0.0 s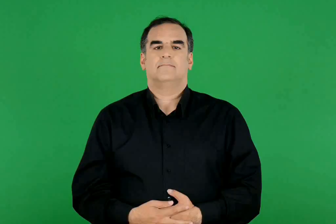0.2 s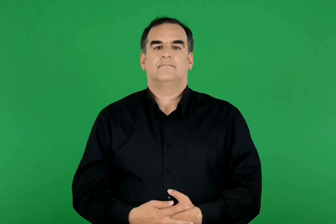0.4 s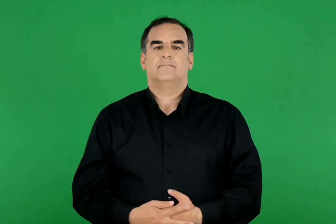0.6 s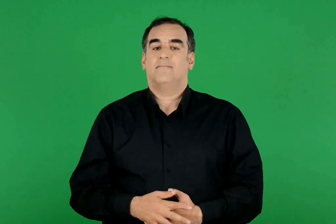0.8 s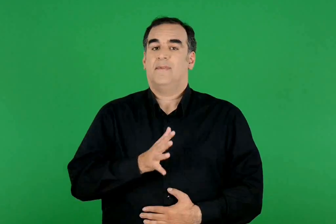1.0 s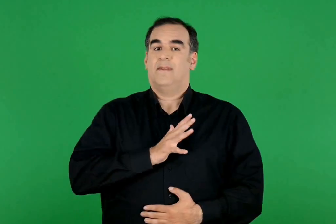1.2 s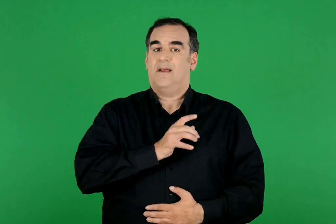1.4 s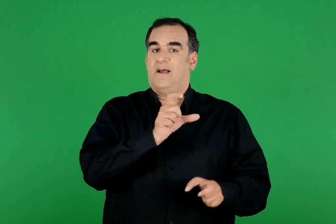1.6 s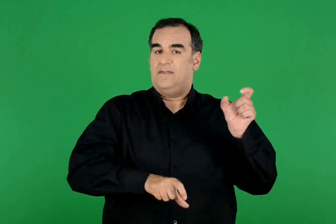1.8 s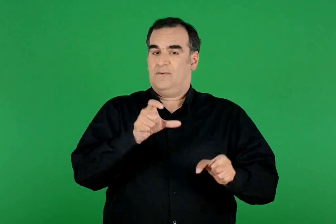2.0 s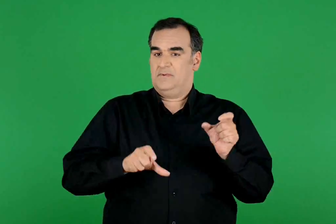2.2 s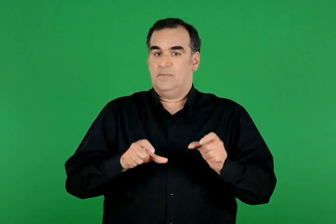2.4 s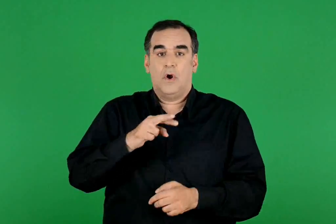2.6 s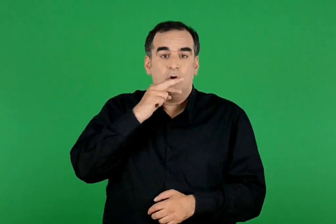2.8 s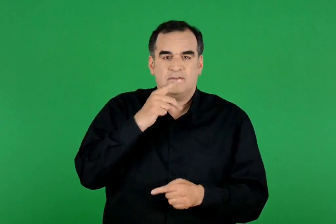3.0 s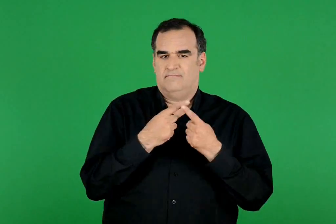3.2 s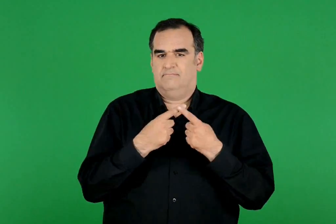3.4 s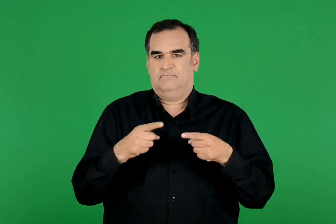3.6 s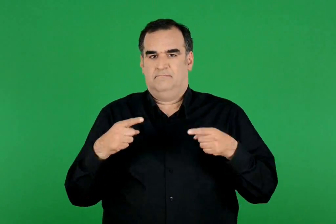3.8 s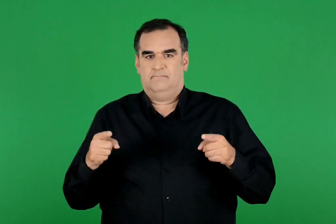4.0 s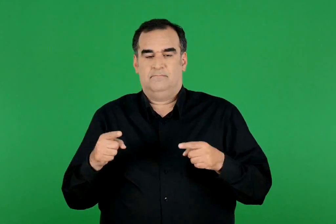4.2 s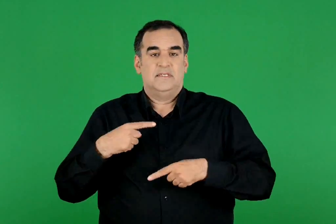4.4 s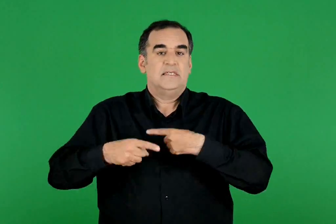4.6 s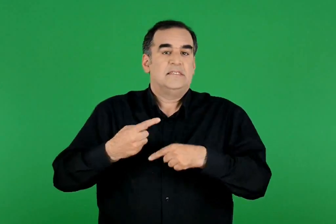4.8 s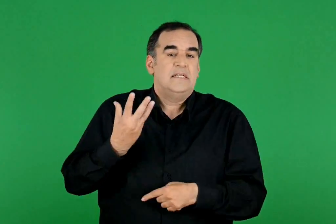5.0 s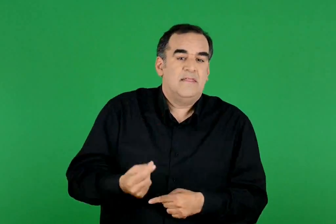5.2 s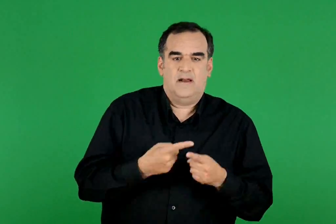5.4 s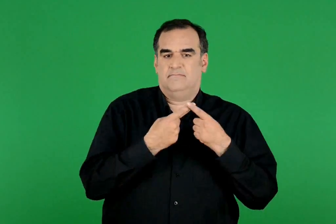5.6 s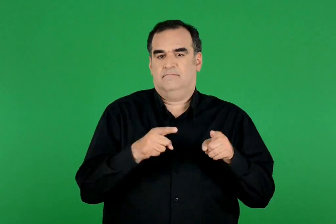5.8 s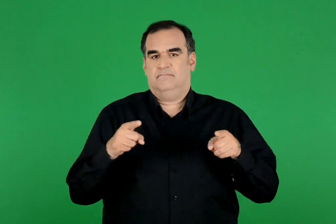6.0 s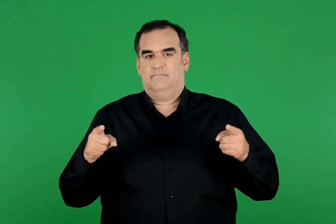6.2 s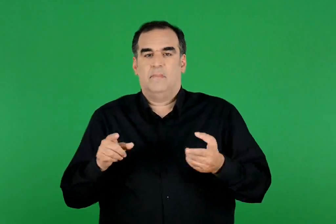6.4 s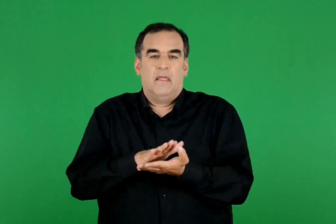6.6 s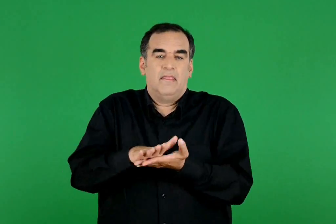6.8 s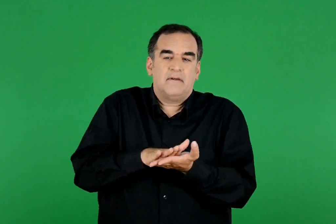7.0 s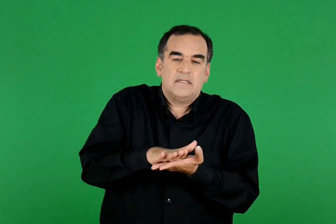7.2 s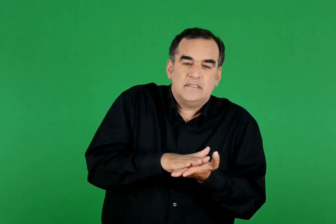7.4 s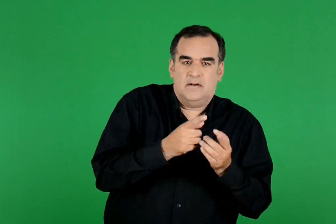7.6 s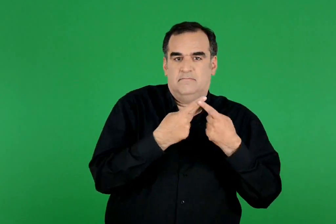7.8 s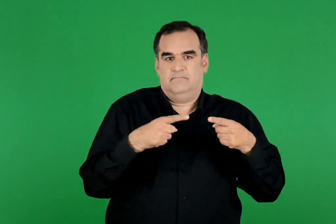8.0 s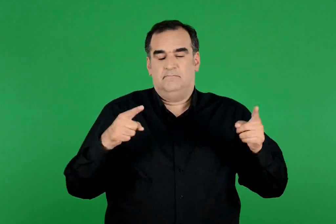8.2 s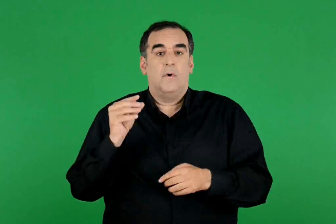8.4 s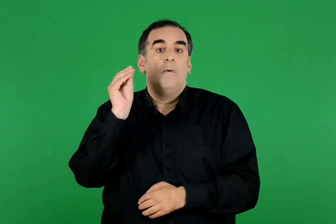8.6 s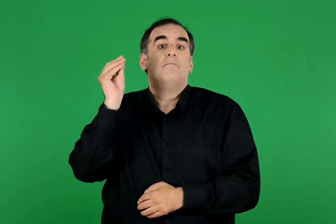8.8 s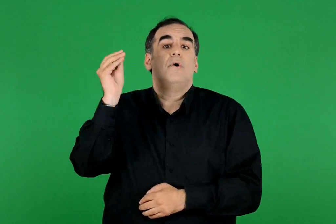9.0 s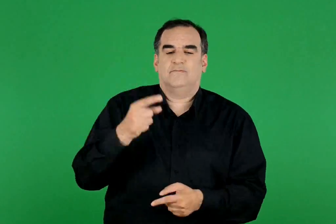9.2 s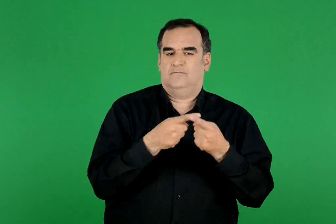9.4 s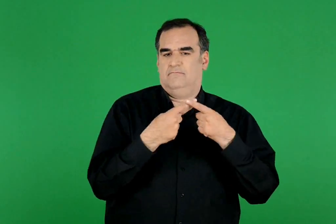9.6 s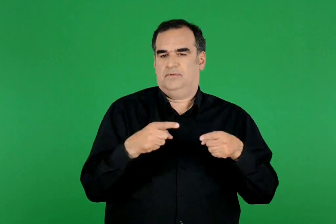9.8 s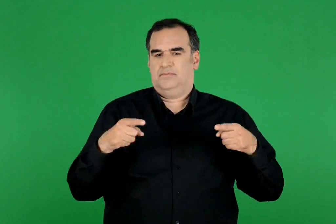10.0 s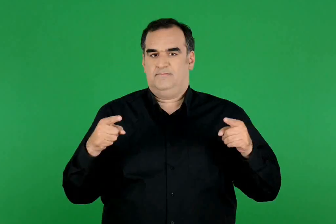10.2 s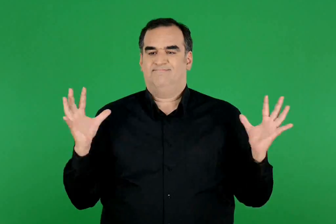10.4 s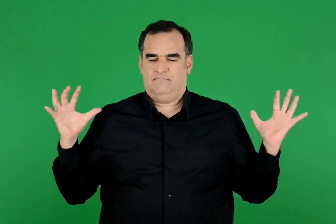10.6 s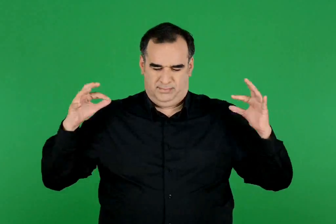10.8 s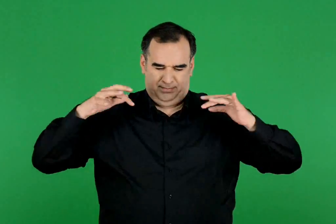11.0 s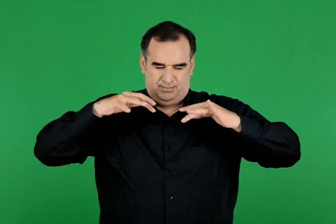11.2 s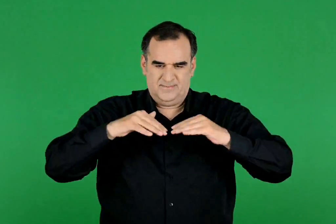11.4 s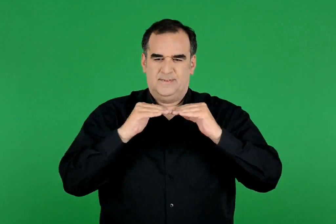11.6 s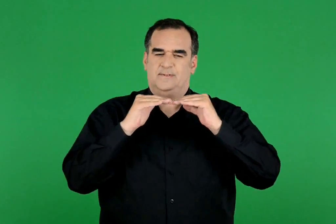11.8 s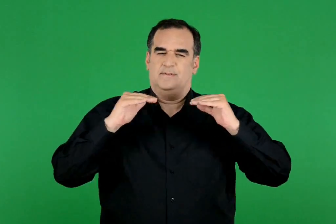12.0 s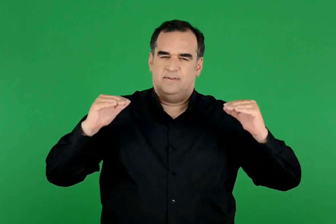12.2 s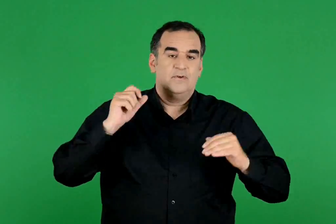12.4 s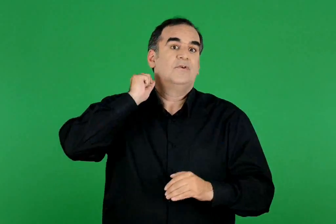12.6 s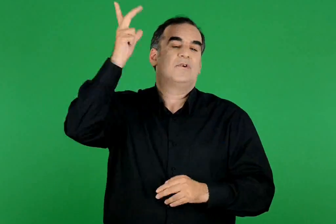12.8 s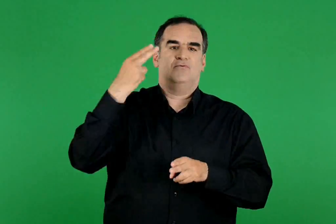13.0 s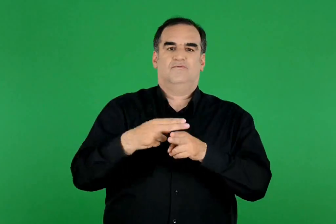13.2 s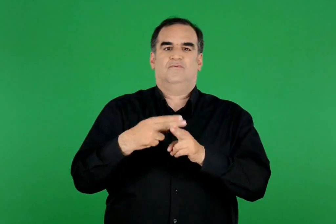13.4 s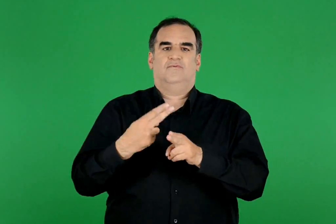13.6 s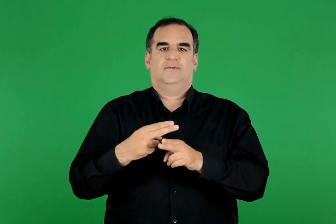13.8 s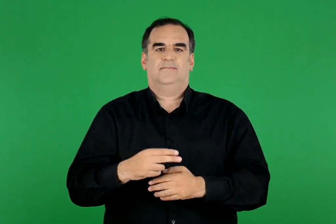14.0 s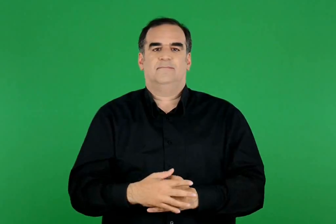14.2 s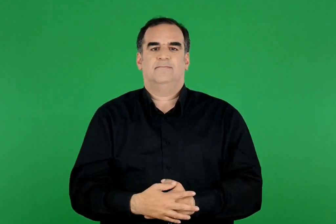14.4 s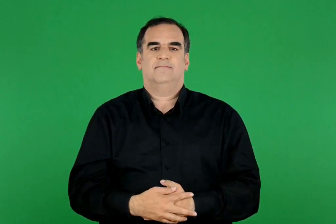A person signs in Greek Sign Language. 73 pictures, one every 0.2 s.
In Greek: άνθρωποι με διαφορετική γλώσσα , διαφορετικές συνήθειες , διαφορετικές θρησκείες και από διαφορετικούς πολιτισμούς συμμετέχουν ειρηνικά σε μια μεγάλη γιορτή
